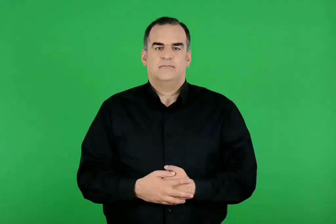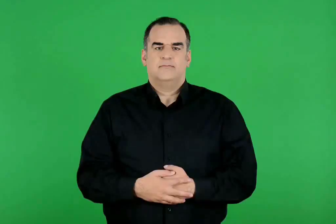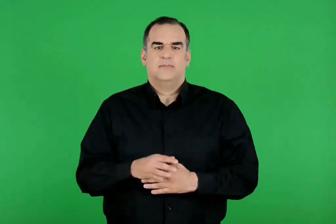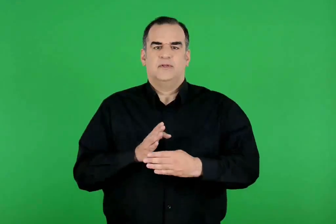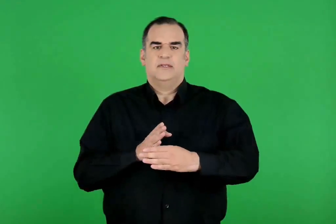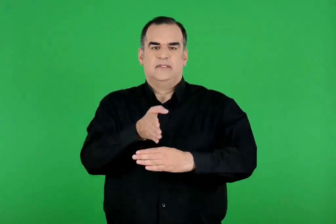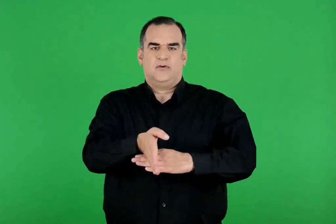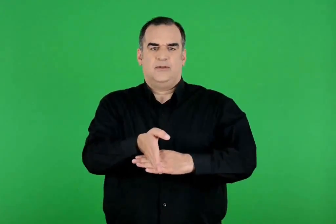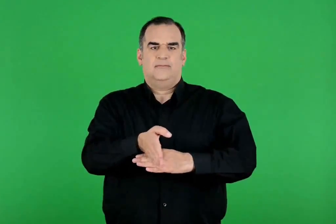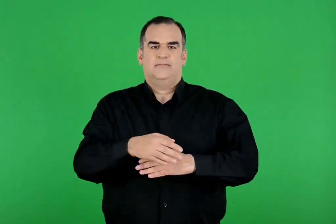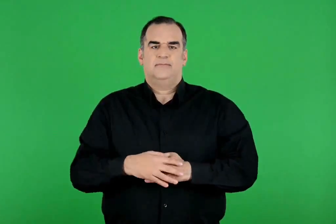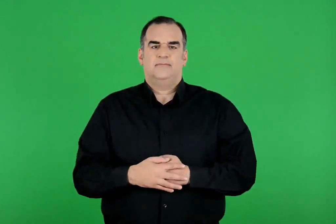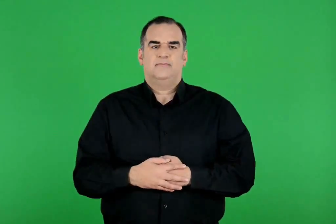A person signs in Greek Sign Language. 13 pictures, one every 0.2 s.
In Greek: εισαγωγή
